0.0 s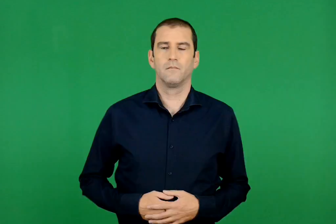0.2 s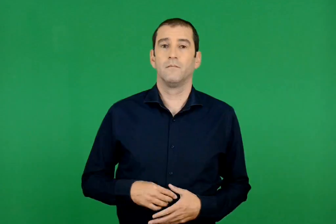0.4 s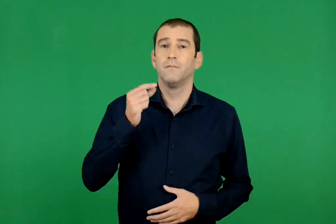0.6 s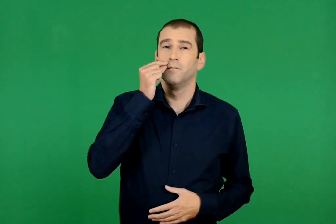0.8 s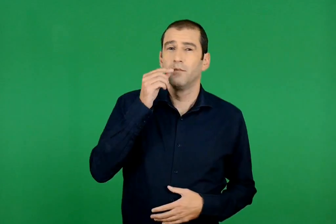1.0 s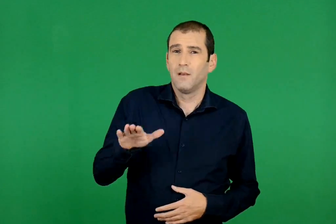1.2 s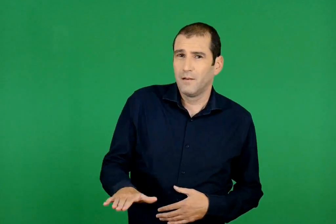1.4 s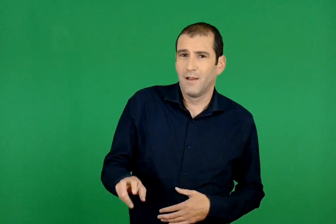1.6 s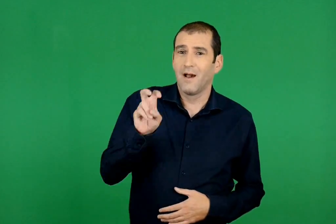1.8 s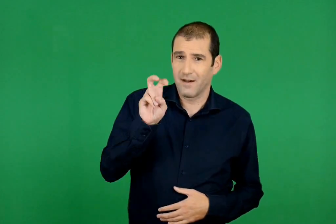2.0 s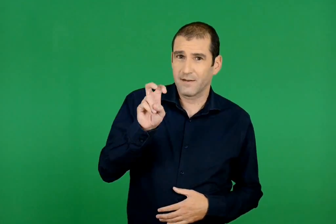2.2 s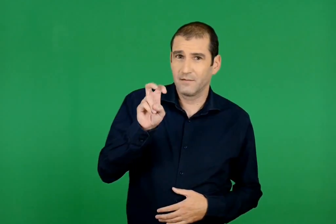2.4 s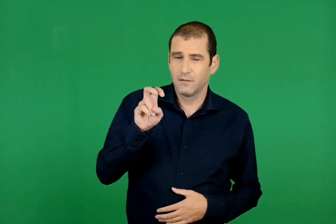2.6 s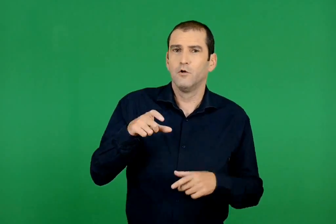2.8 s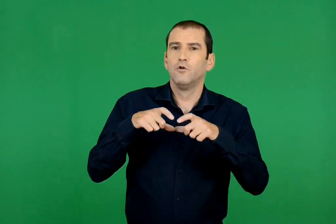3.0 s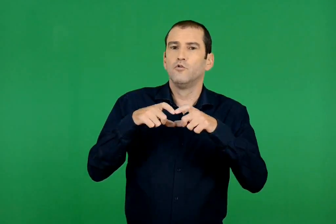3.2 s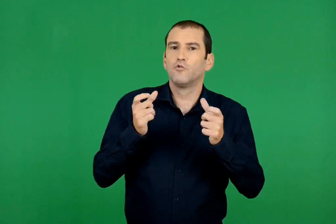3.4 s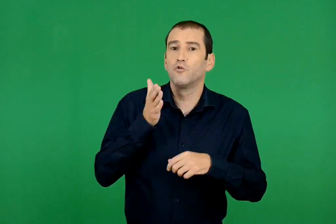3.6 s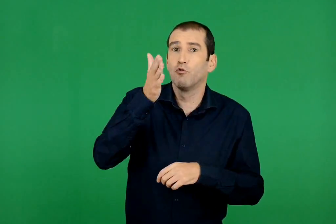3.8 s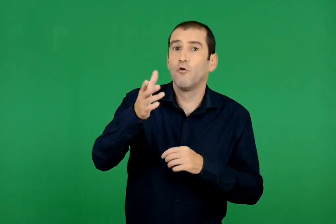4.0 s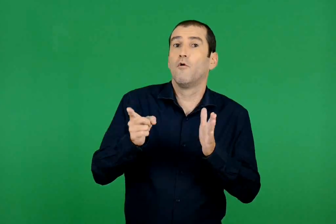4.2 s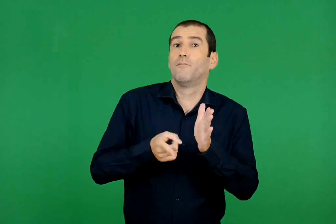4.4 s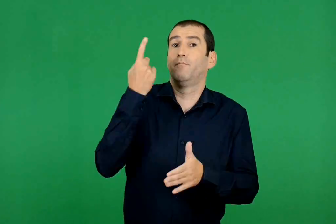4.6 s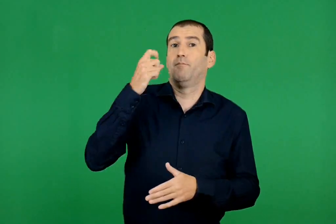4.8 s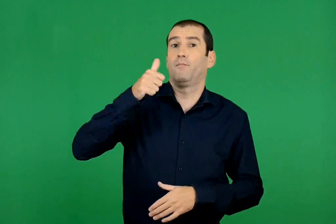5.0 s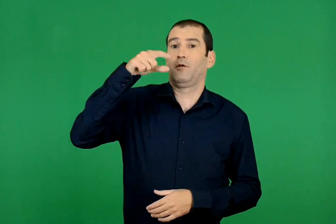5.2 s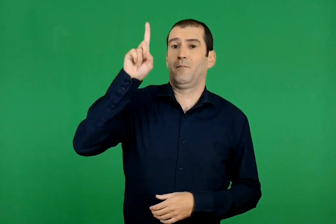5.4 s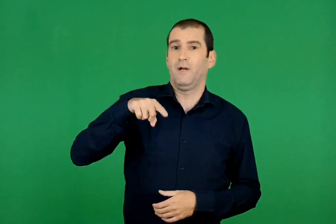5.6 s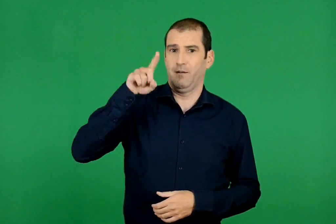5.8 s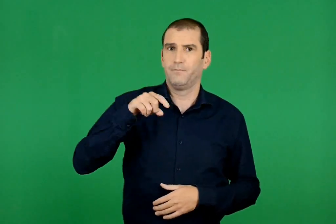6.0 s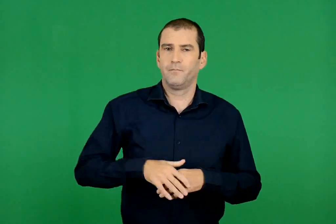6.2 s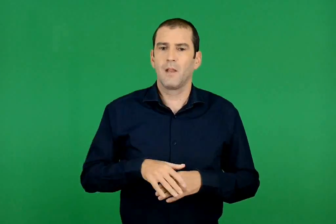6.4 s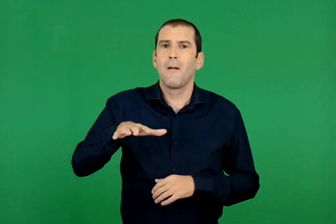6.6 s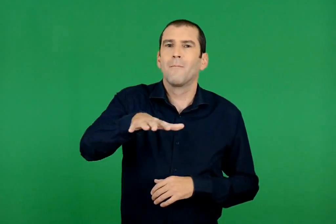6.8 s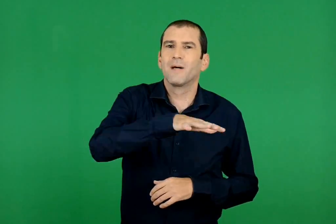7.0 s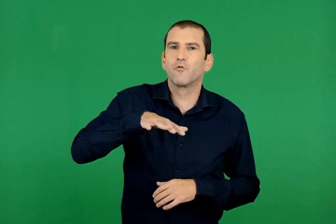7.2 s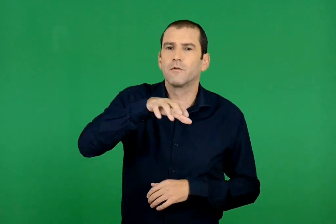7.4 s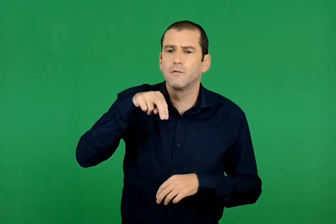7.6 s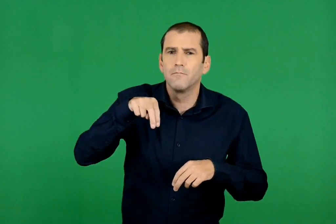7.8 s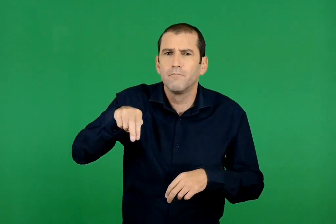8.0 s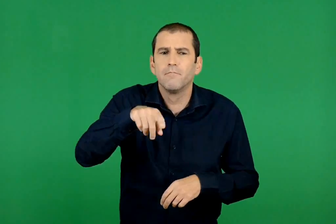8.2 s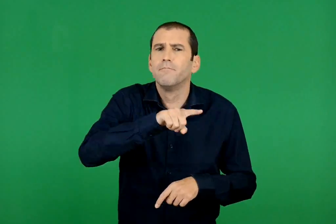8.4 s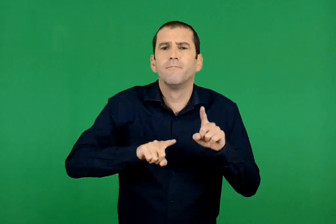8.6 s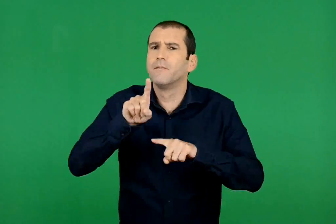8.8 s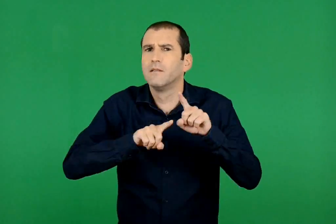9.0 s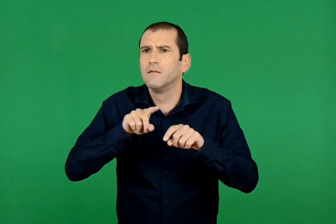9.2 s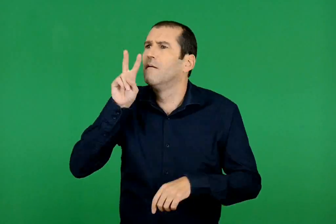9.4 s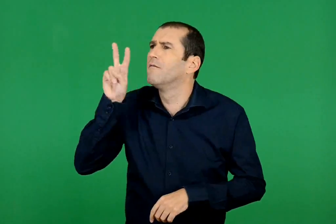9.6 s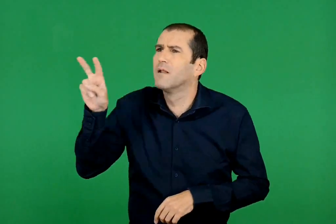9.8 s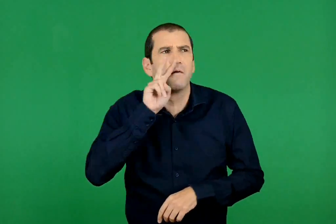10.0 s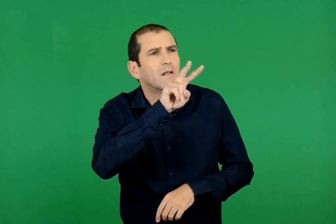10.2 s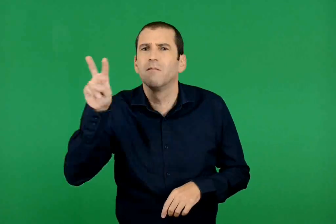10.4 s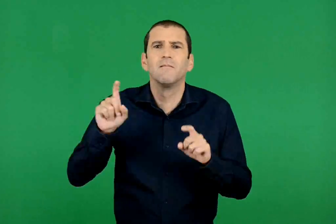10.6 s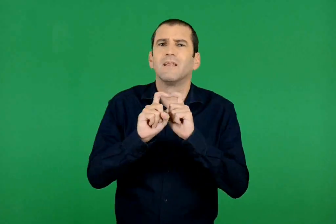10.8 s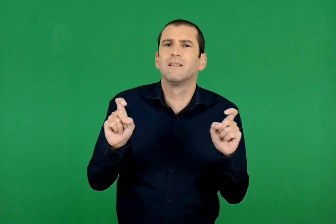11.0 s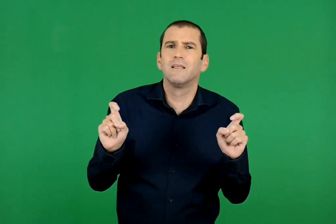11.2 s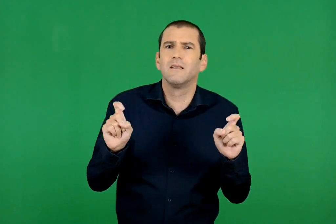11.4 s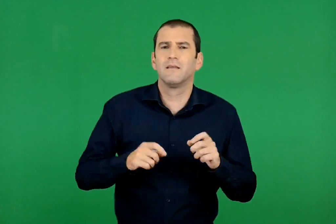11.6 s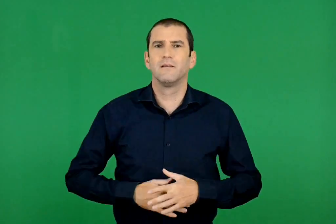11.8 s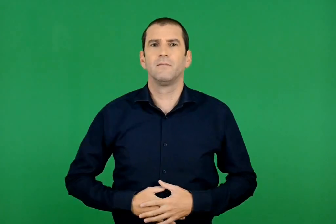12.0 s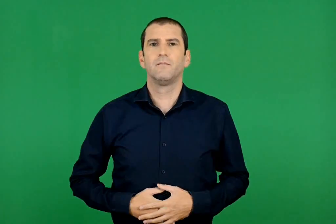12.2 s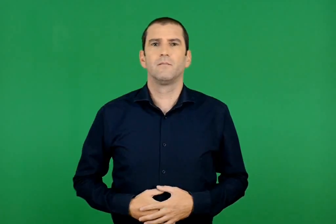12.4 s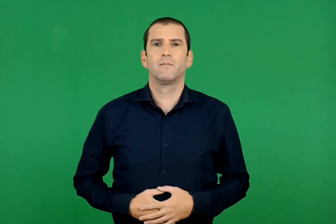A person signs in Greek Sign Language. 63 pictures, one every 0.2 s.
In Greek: ο μικρός χάρης πηγαίνει πρώτη μέρα στο σχολείο. από ποιες περιοχές περνά και τι βλέπει γύρω του ;
